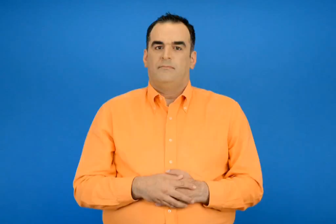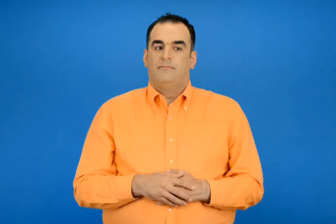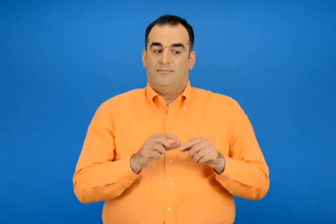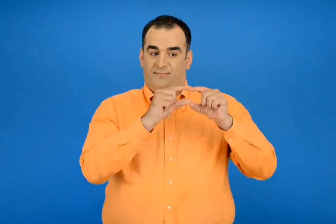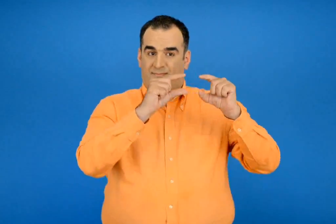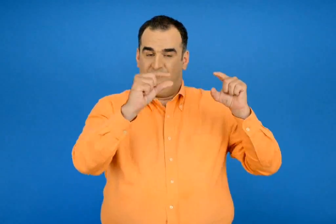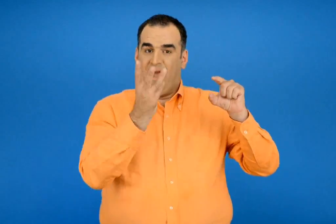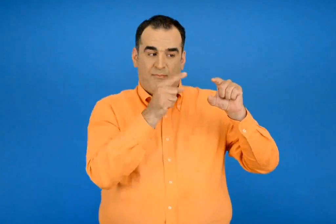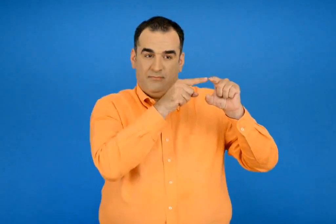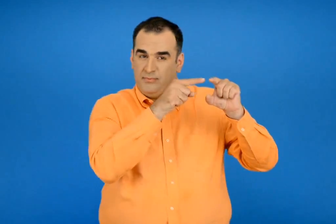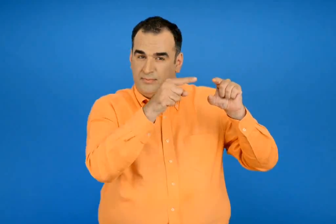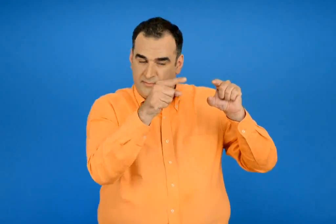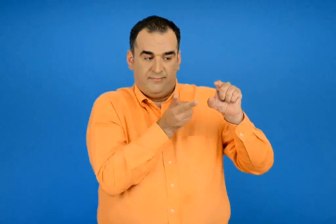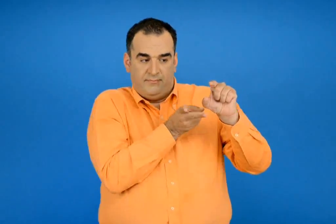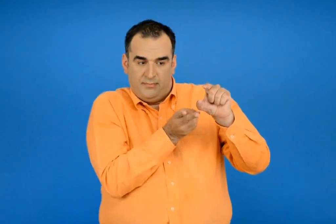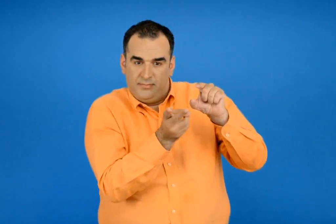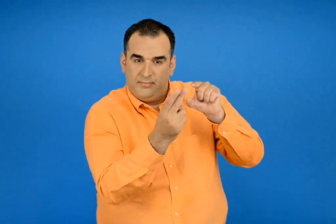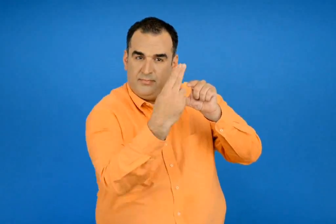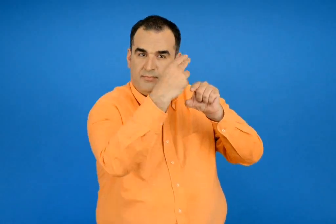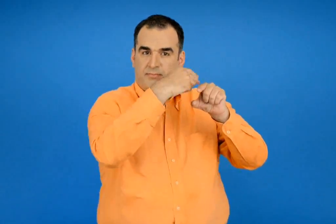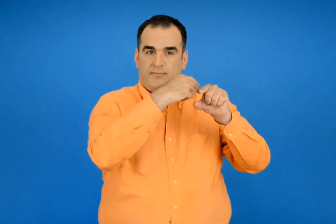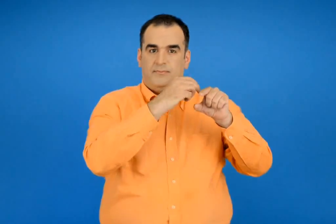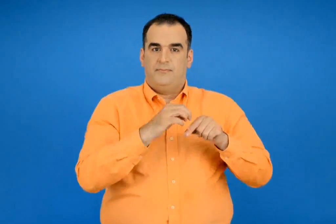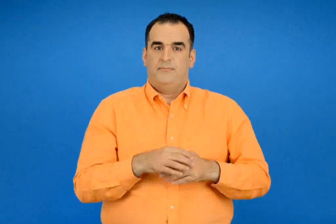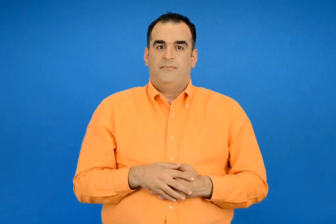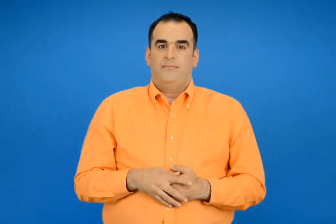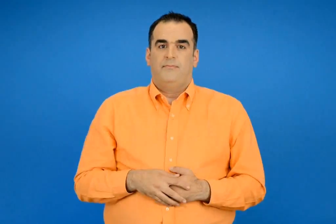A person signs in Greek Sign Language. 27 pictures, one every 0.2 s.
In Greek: τα παιδιά φτιάχνουν αριθμούς με χαρτόνια
